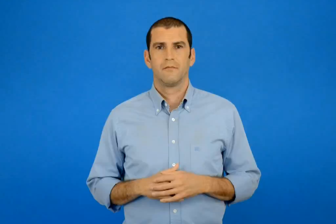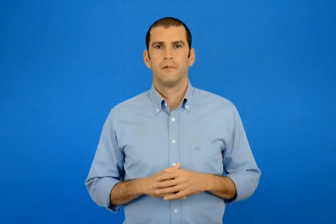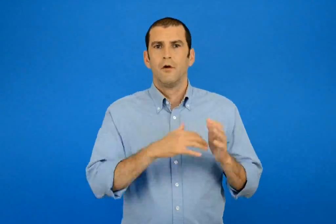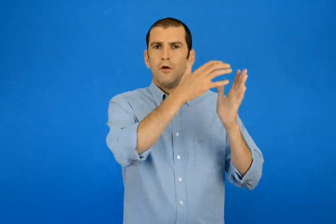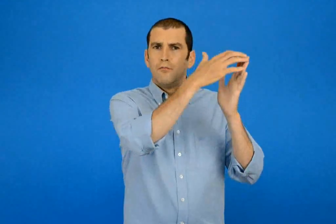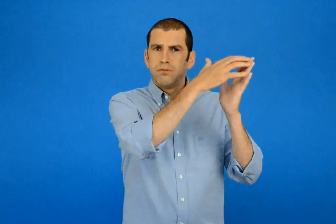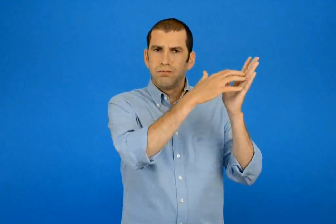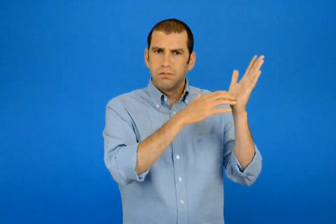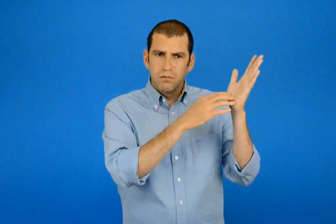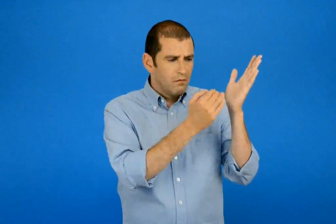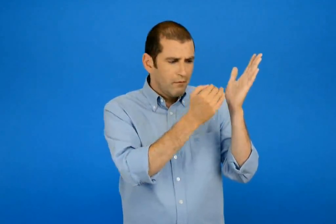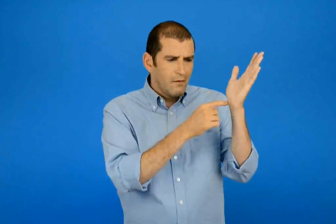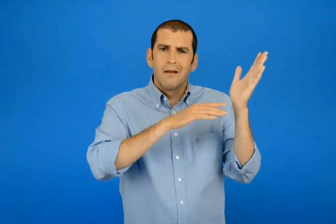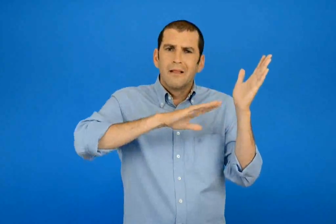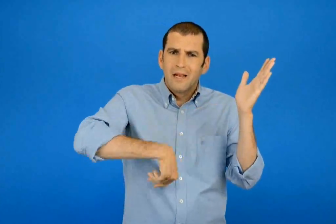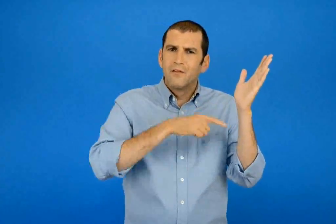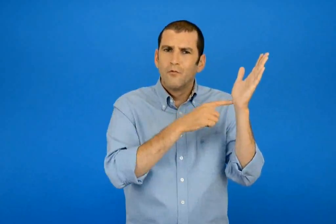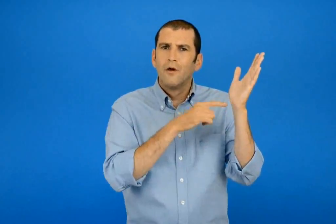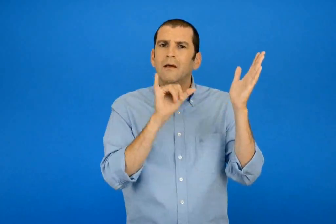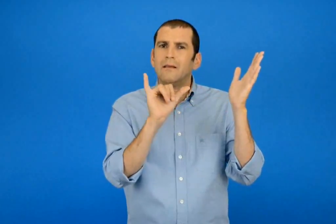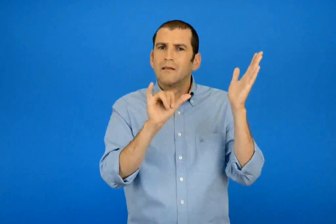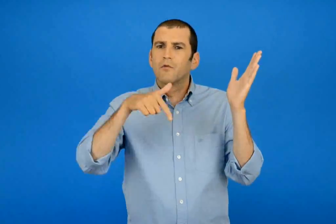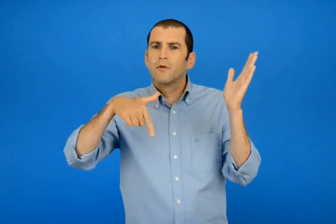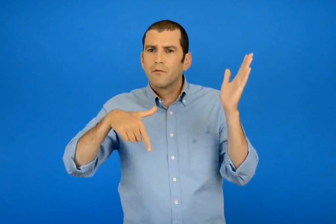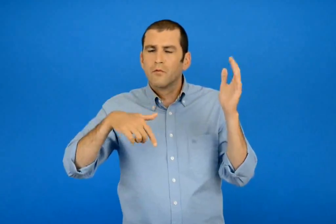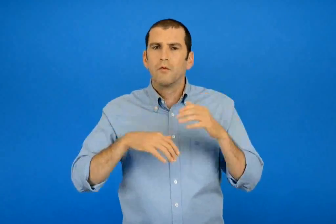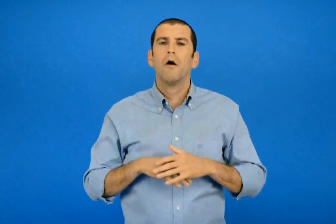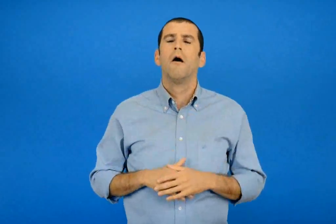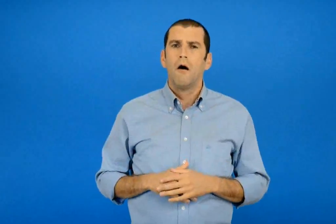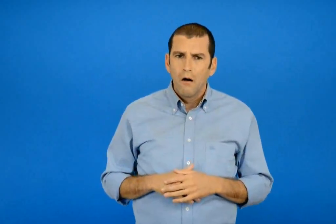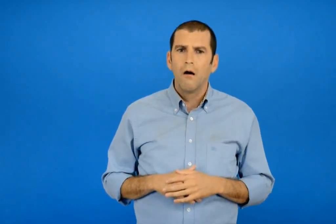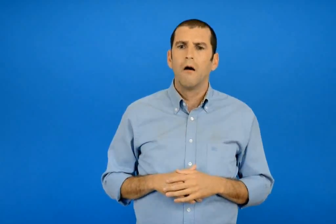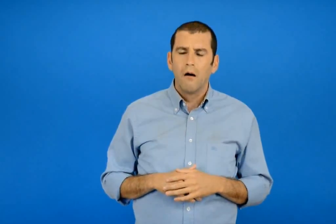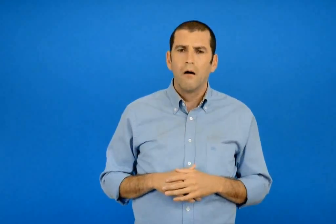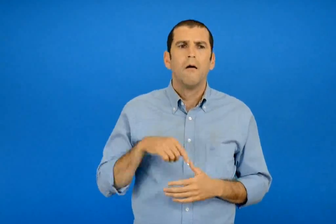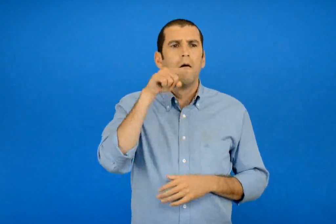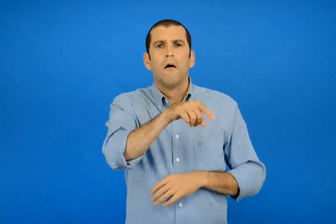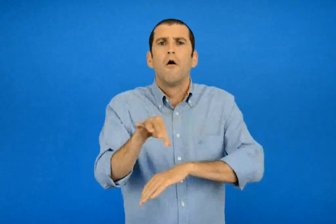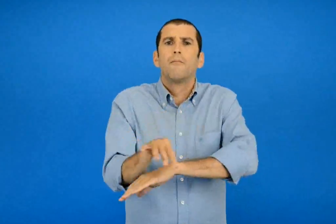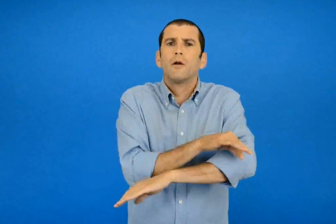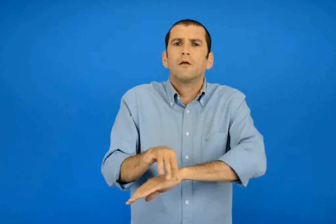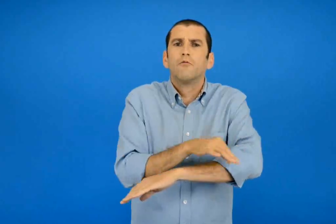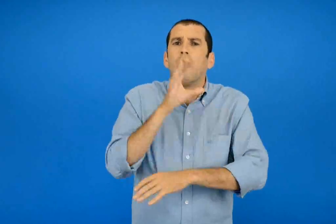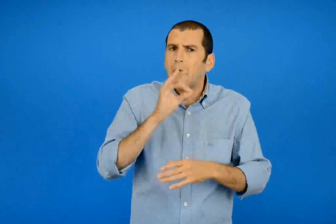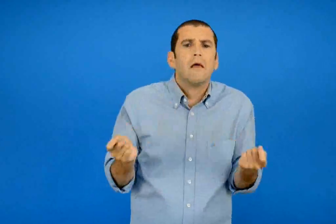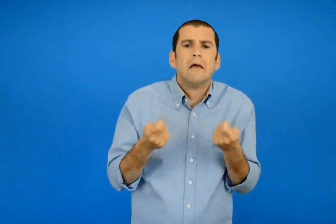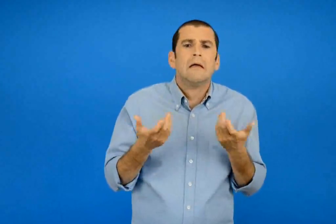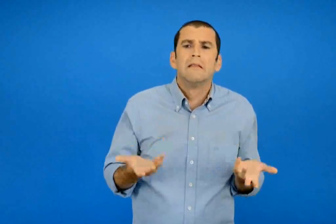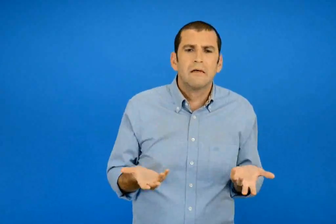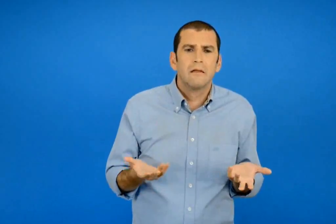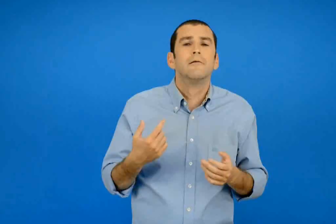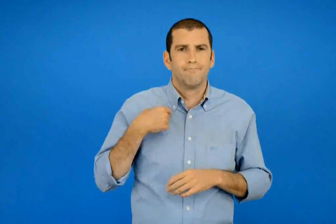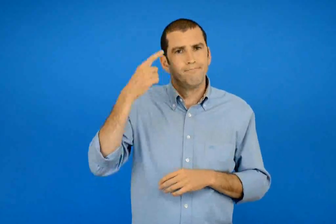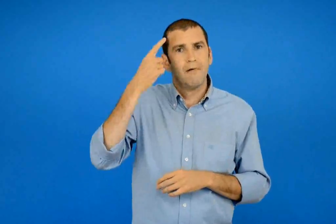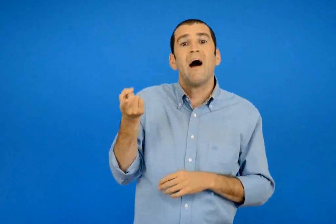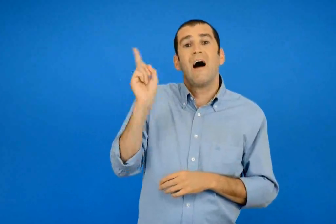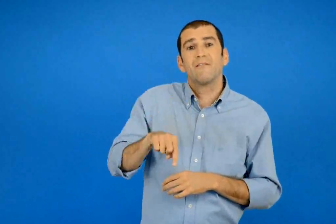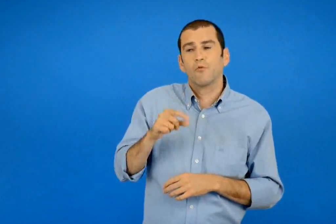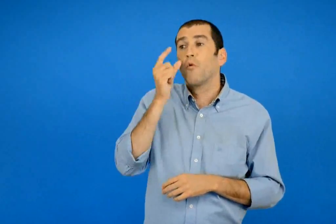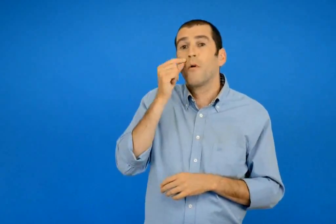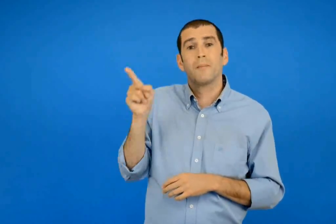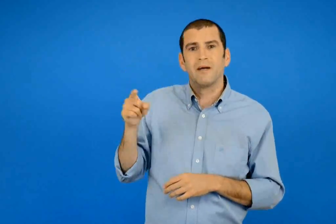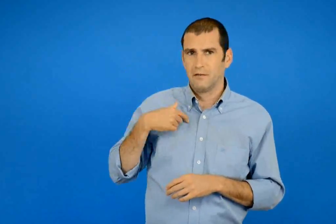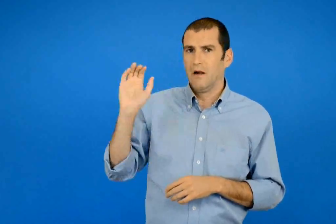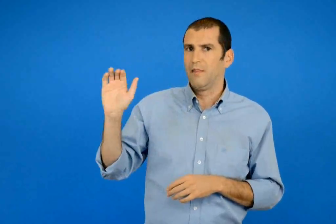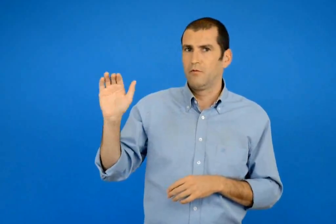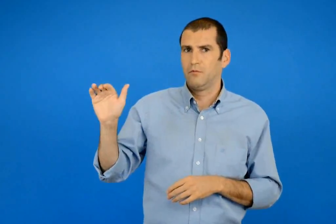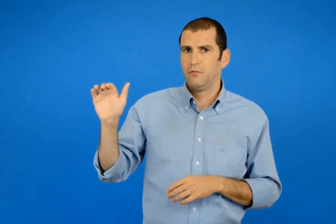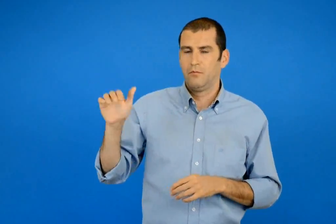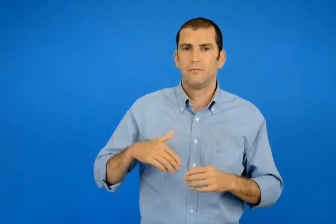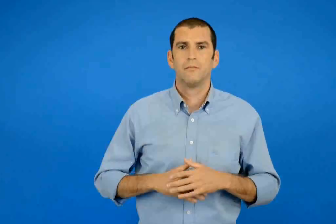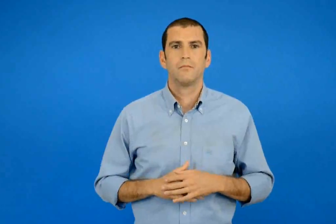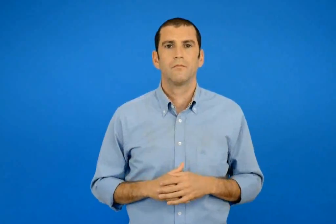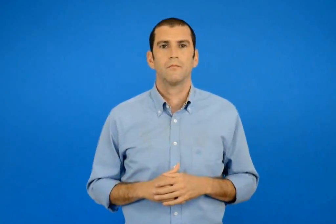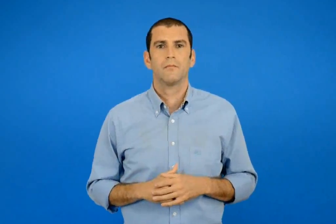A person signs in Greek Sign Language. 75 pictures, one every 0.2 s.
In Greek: υ γ αλήθεια τι έγινε ακριβώς στο πολυτεχνείο ; να ρωτήσω αύριο τον μπαμπά
